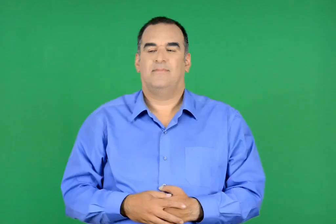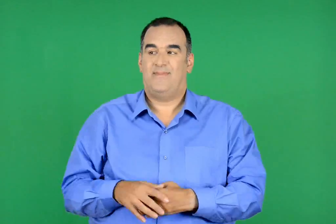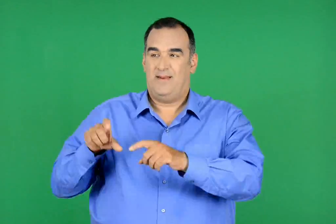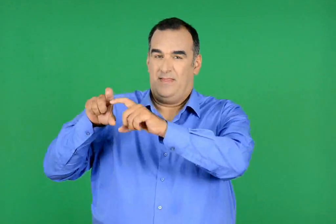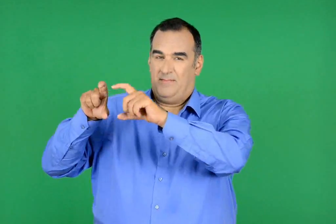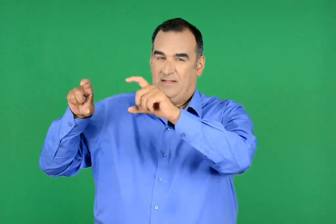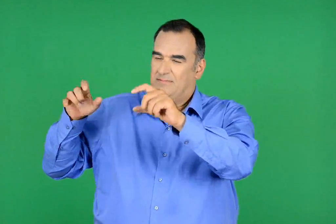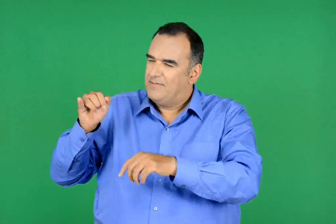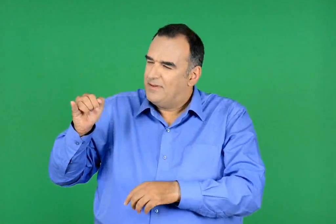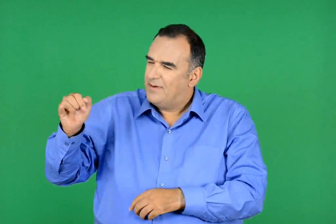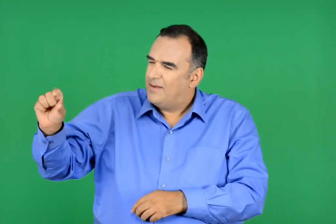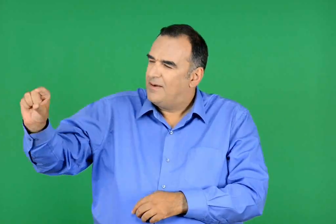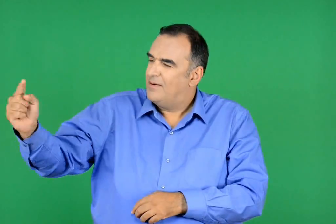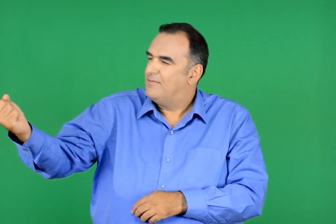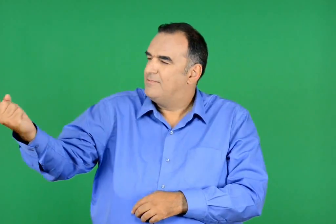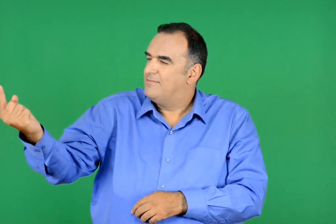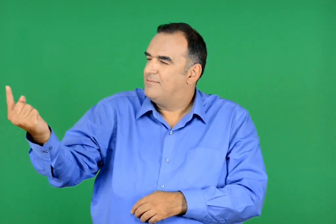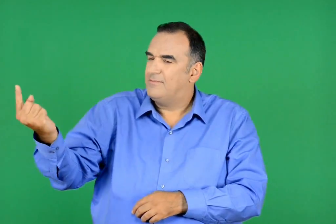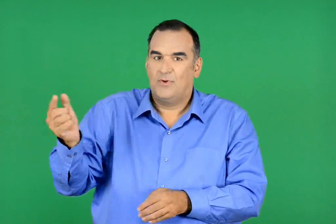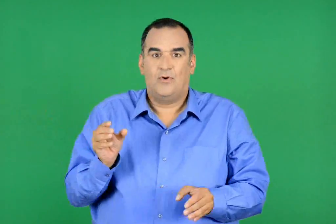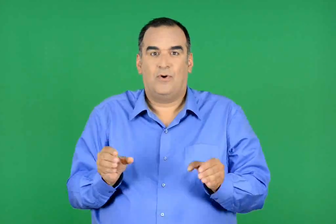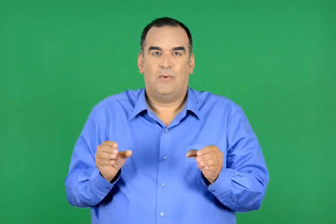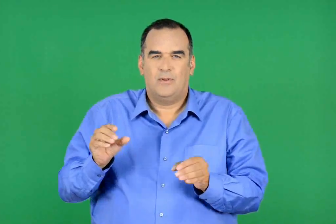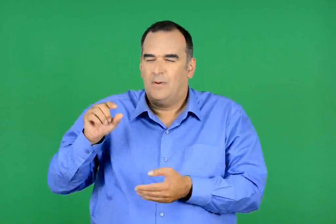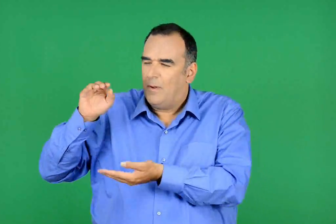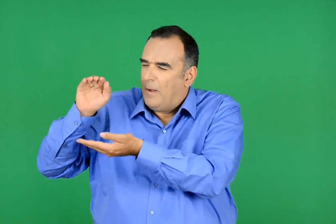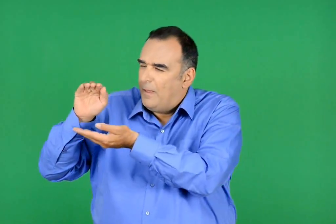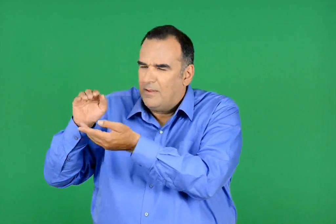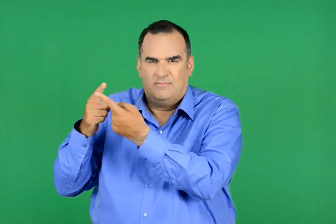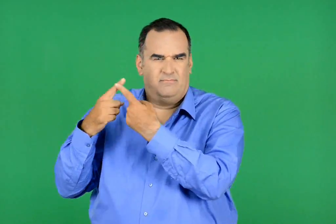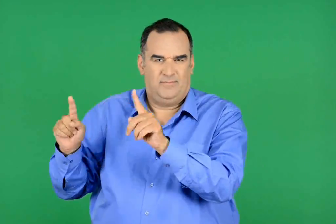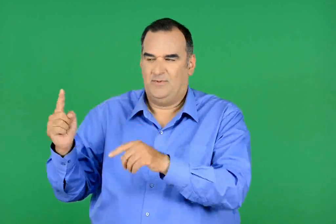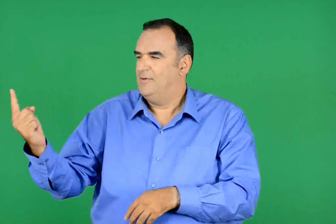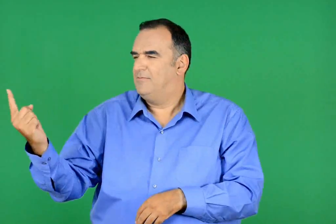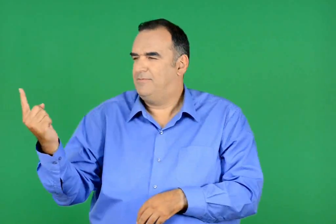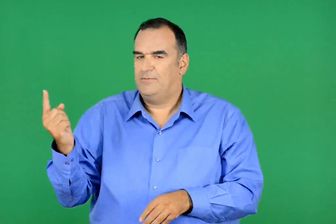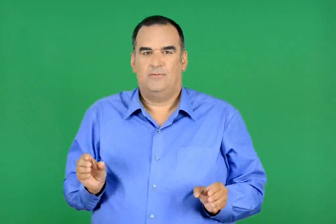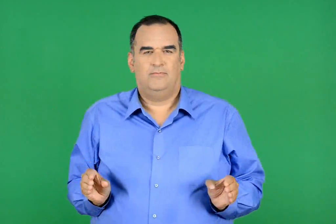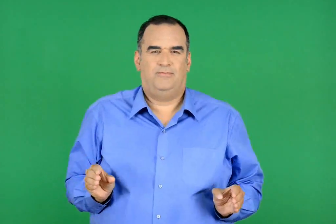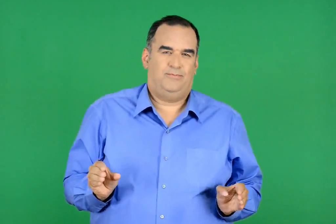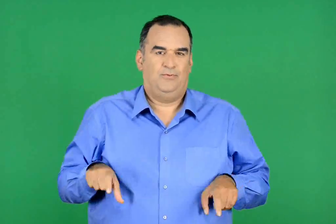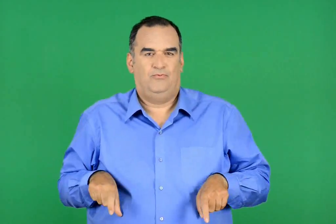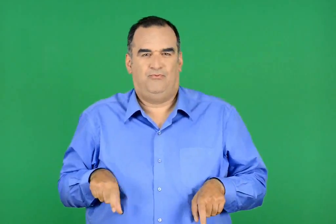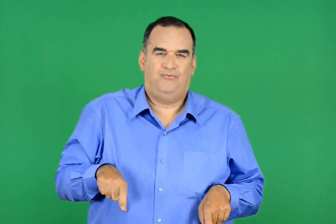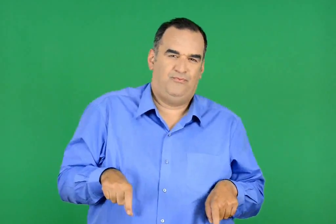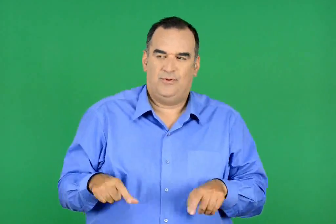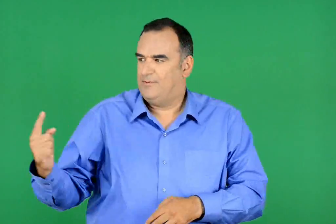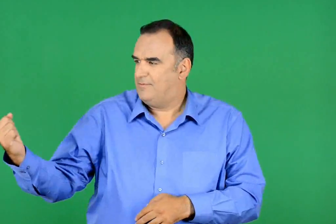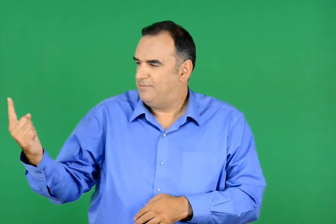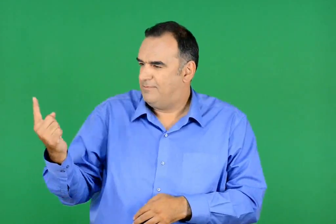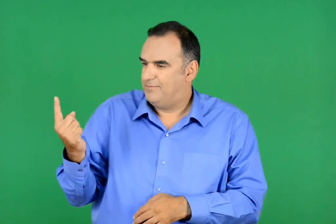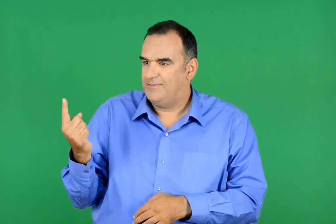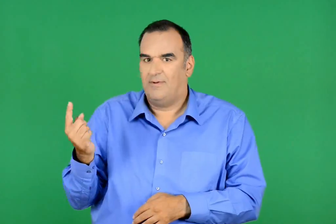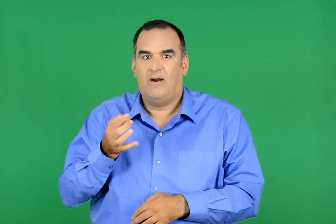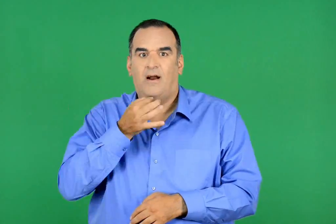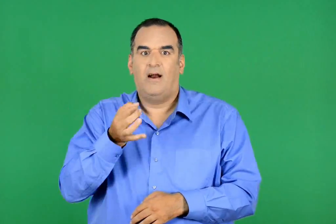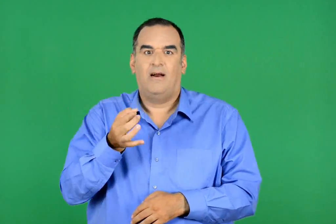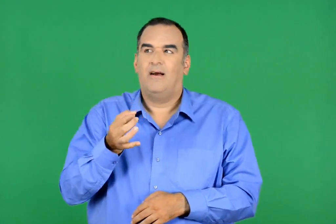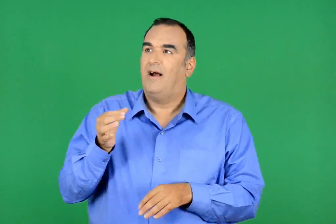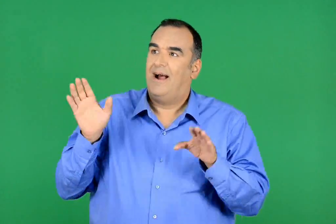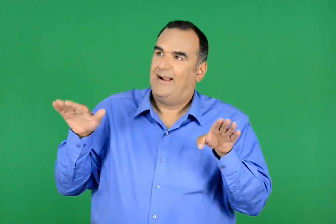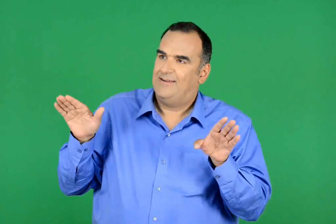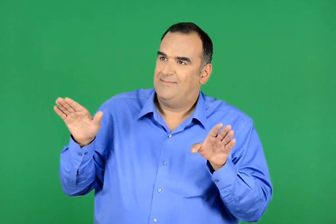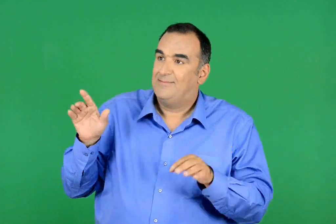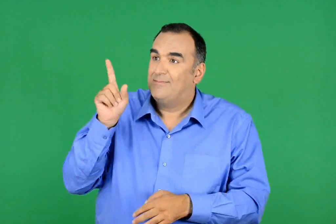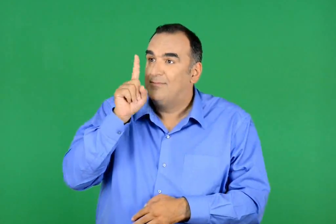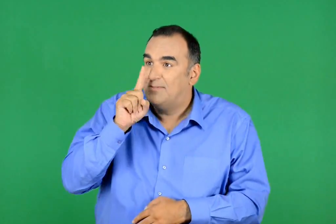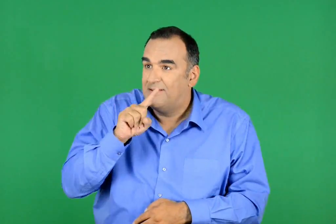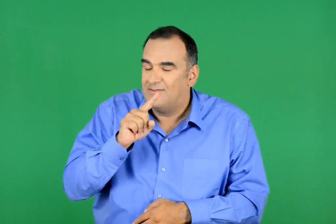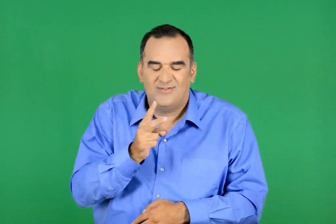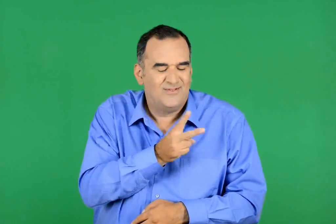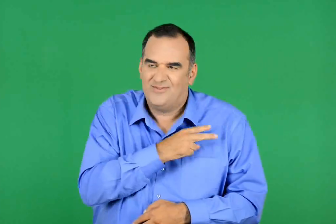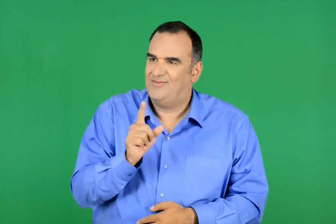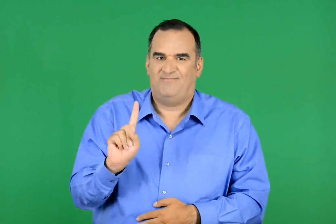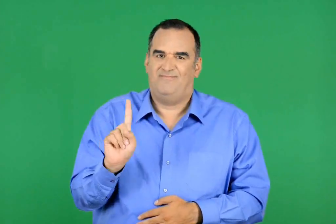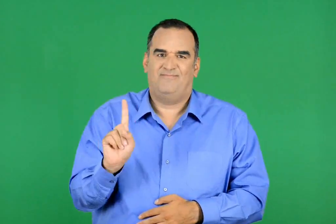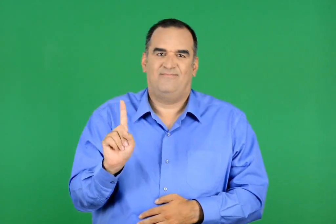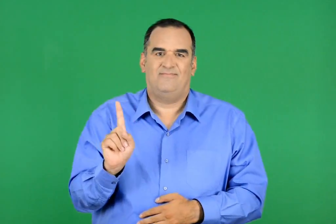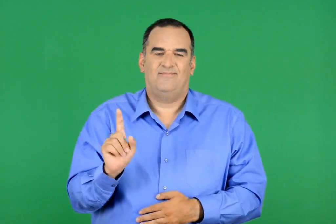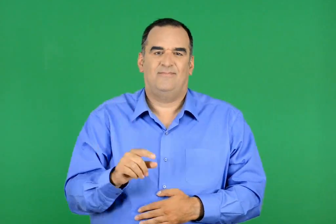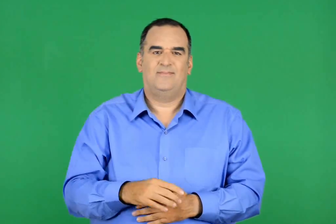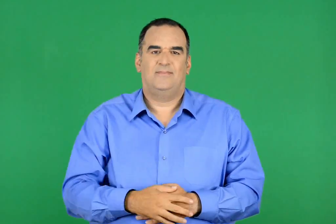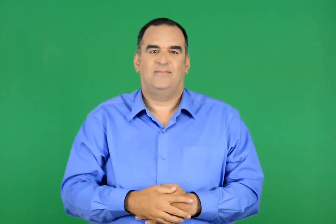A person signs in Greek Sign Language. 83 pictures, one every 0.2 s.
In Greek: δεν είναι σωστό να λέμε ψέματα , κύριε άγγελε από το βάθος του διαμερίσματος έκανε την εμφάνιση του ένα παράξενο µικρό ρομπότ που προχωρούσε πάνω σε δύο ροδάκια
